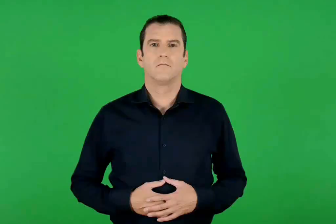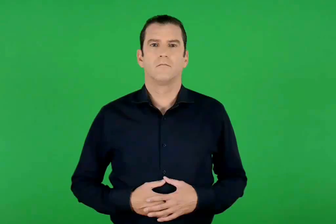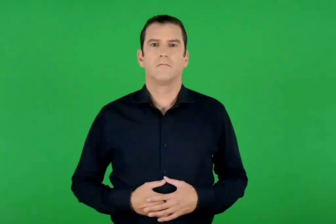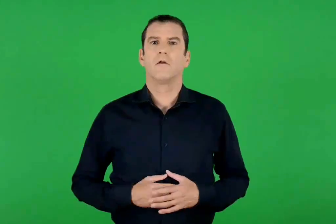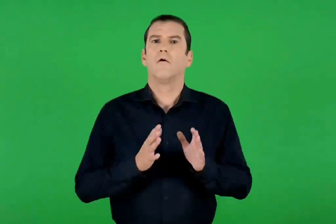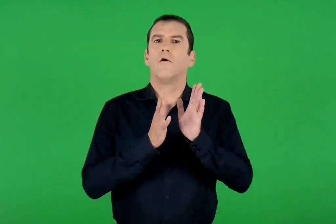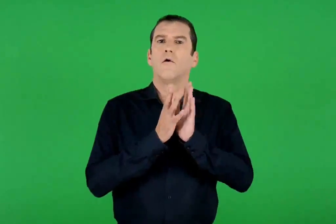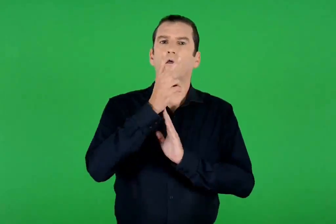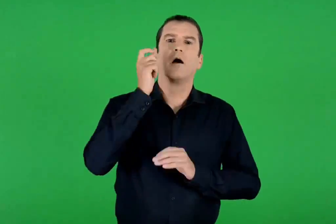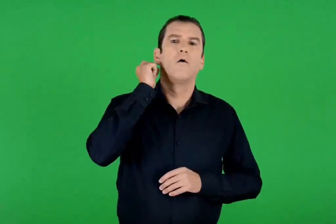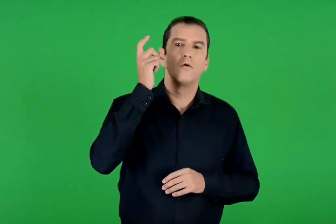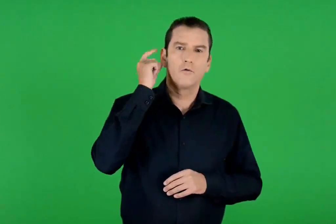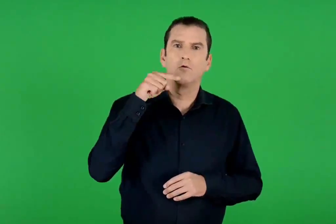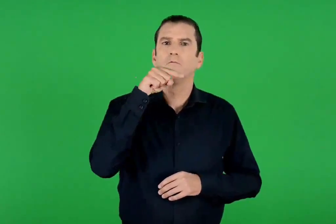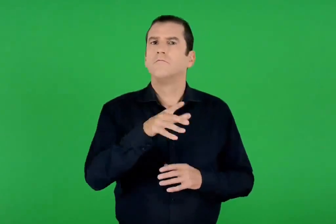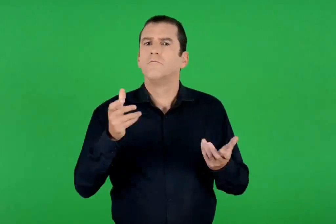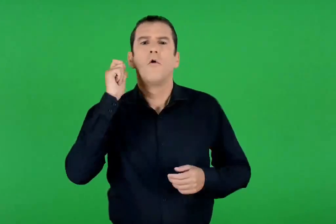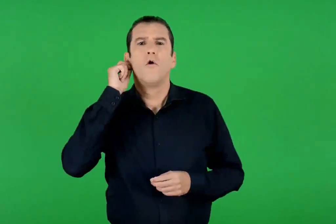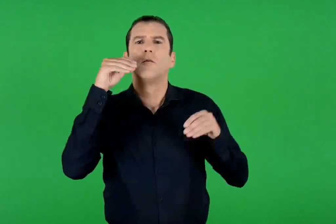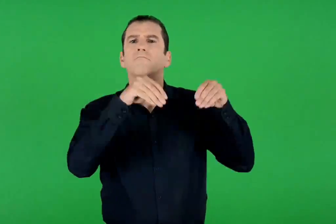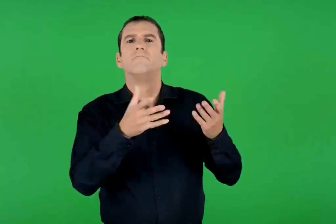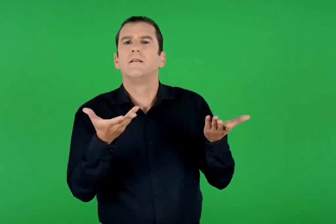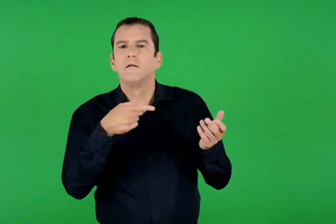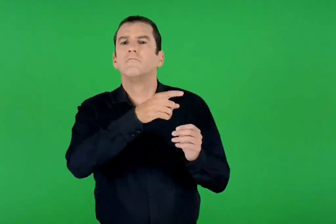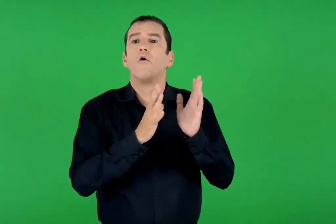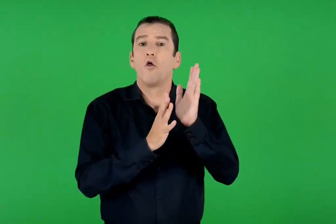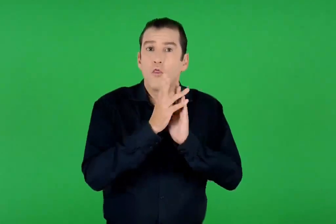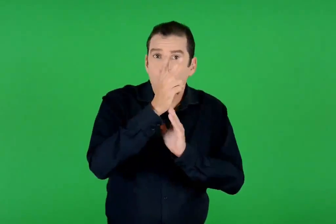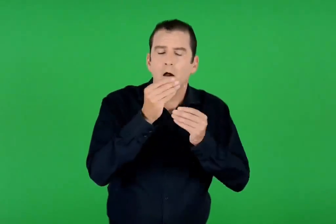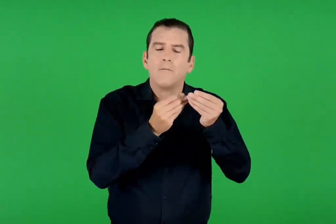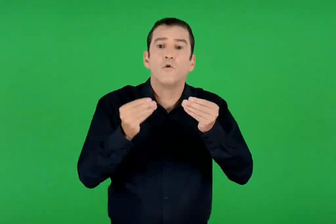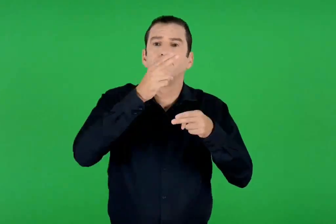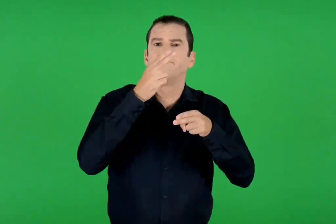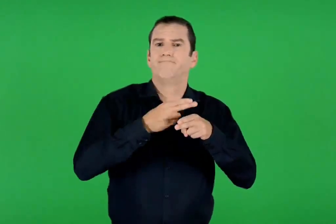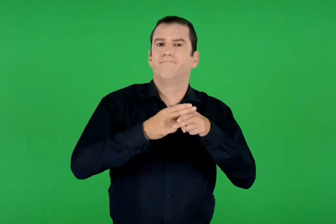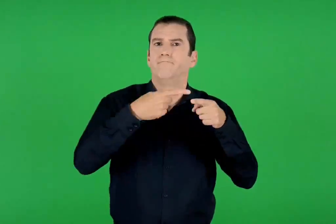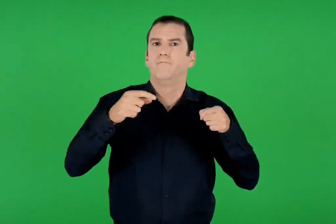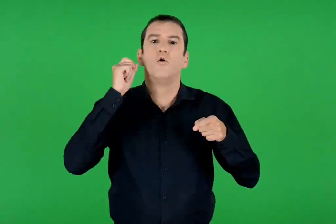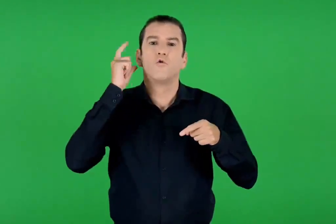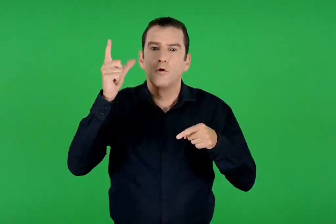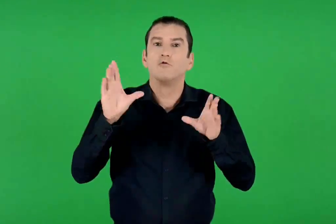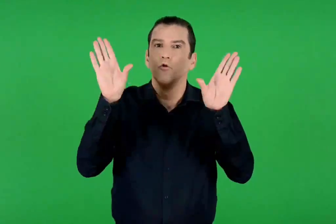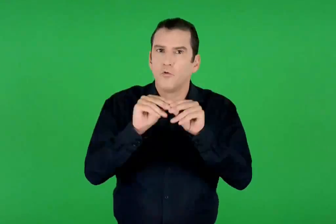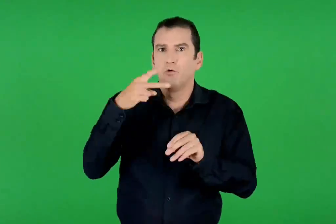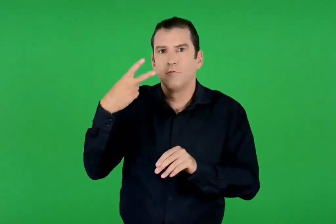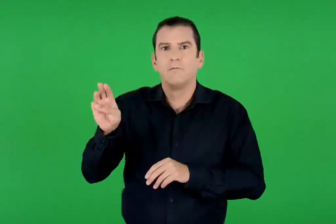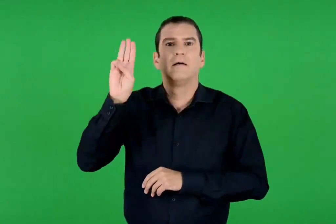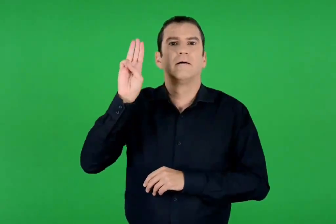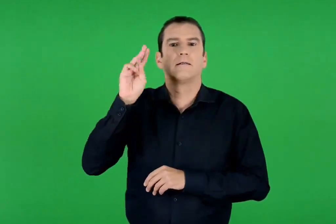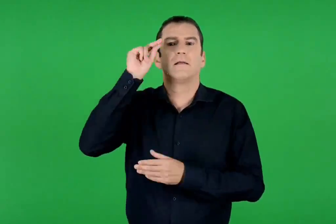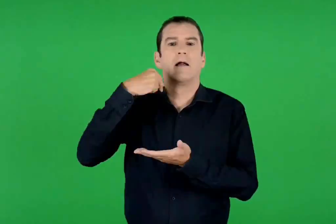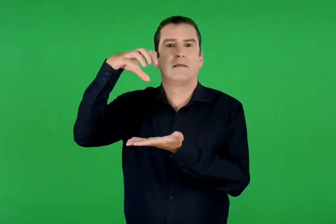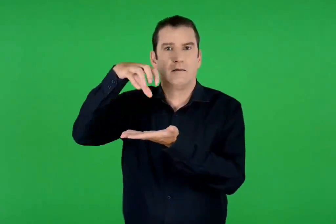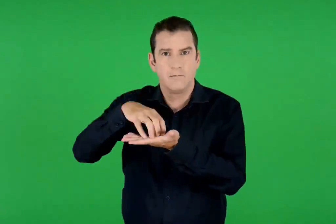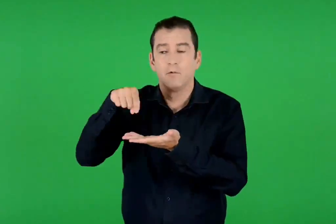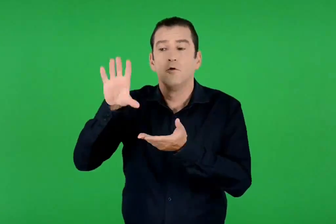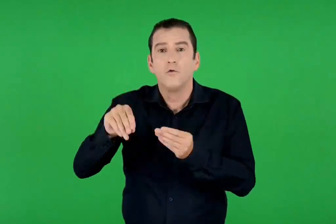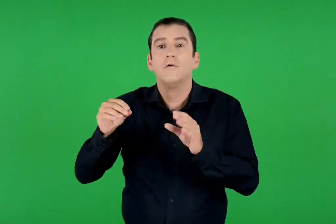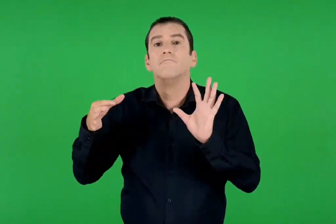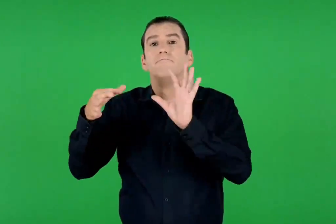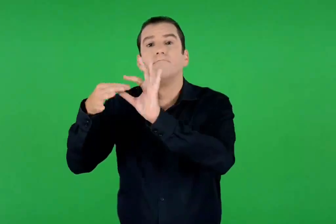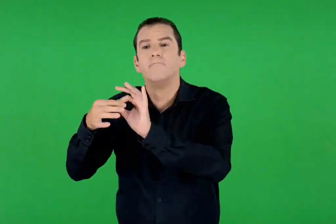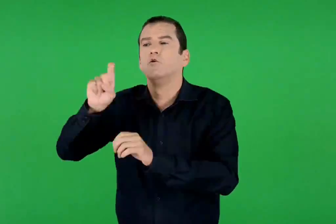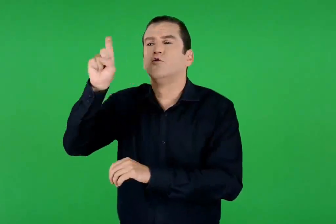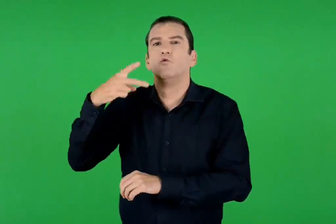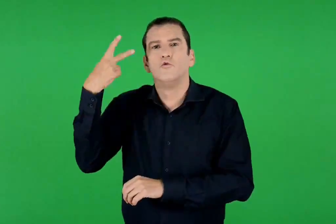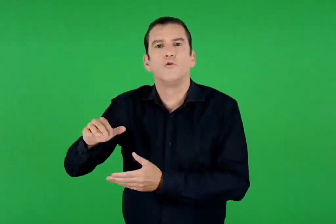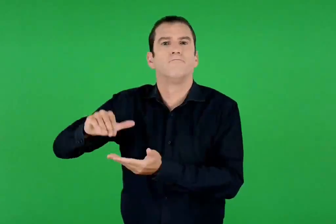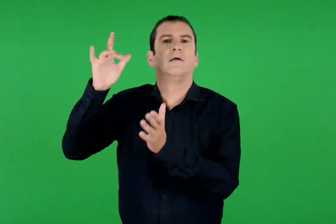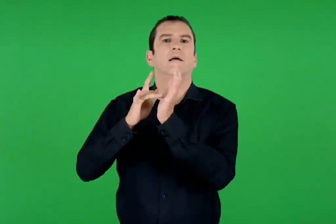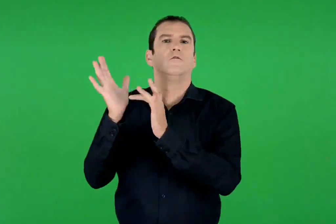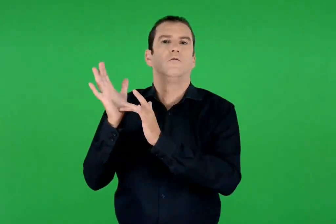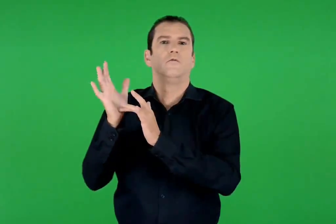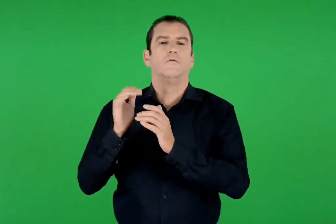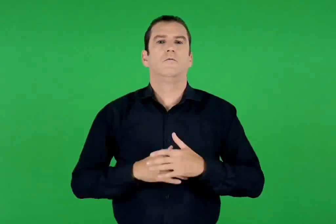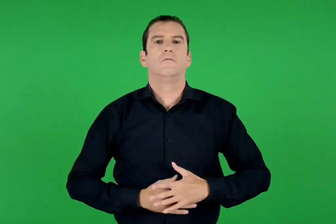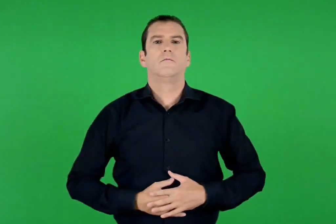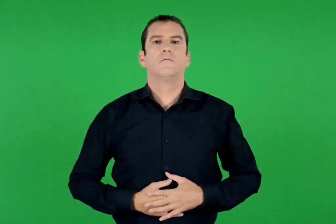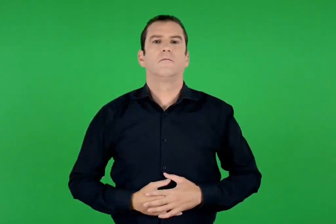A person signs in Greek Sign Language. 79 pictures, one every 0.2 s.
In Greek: δωδεκάορτο ονομάζουμε τις δώδεκα πιο σημαντικές γιορτές της χριστιανικής εκκλησίας που έχουν σχέση με τη ζωή του χριστού
